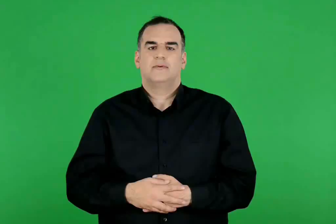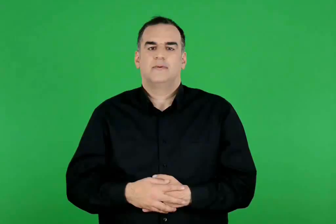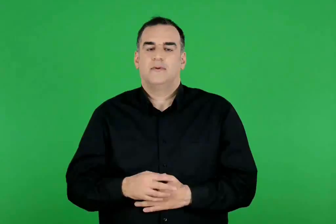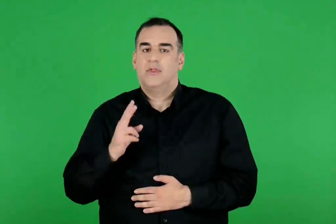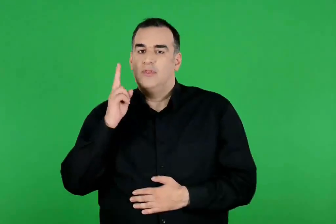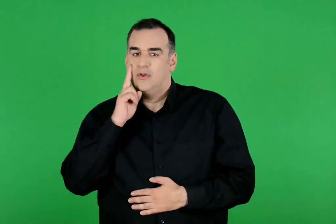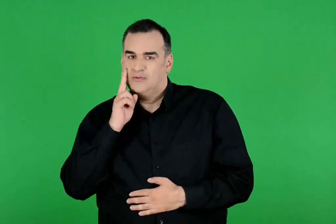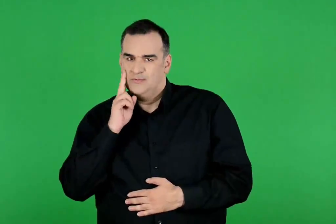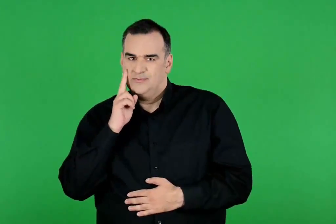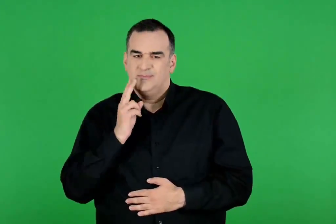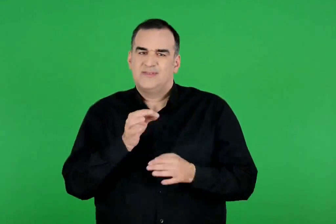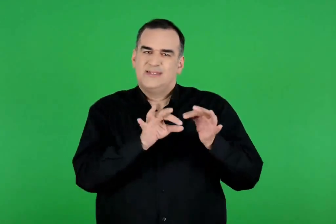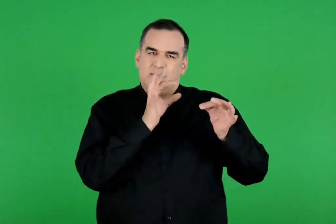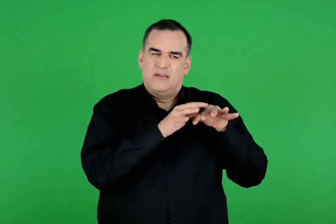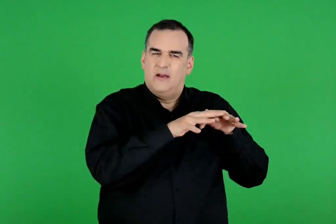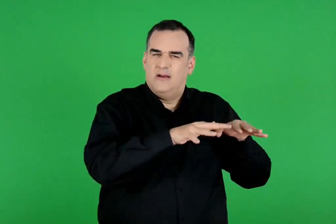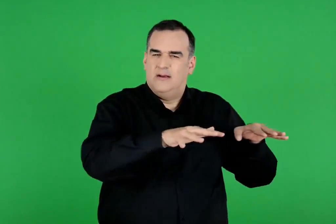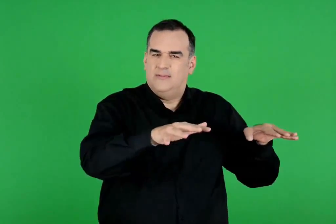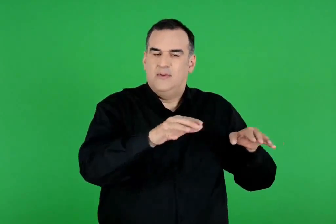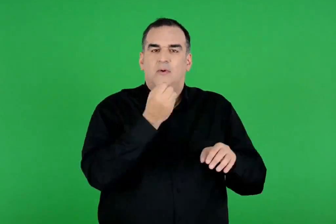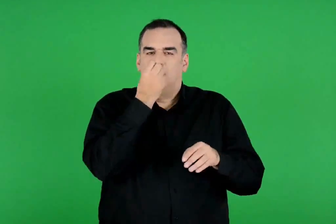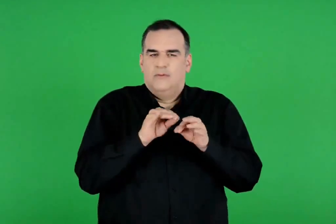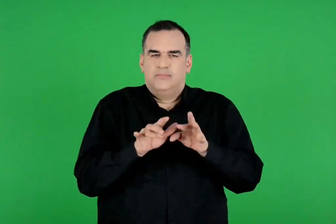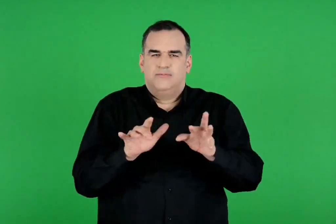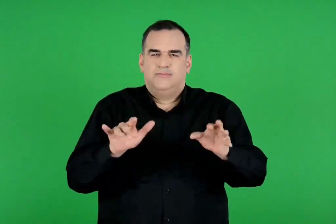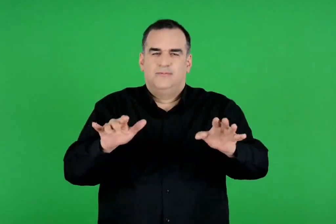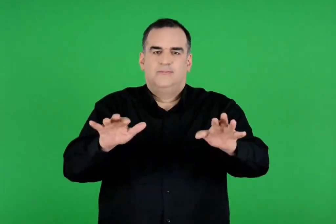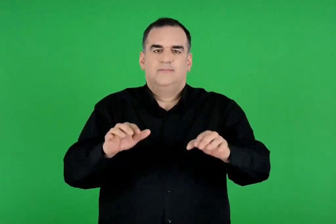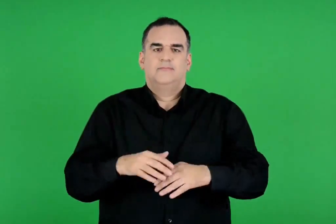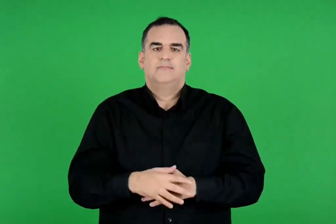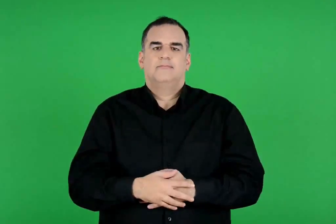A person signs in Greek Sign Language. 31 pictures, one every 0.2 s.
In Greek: διόνυσος αμπέλι , κισσός
